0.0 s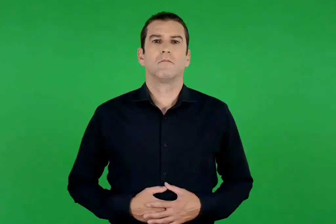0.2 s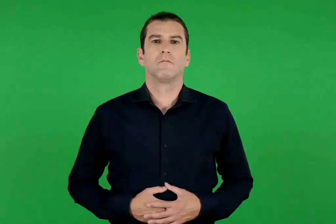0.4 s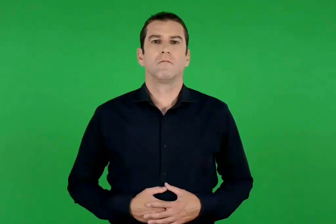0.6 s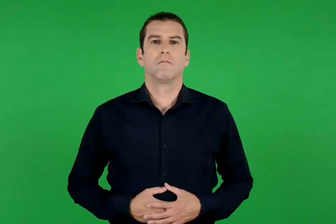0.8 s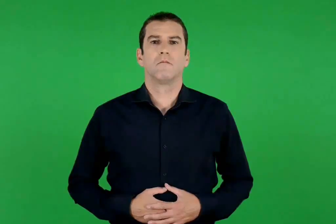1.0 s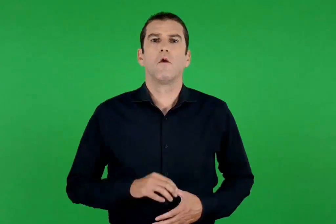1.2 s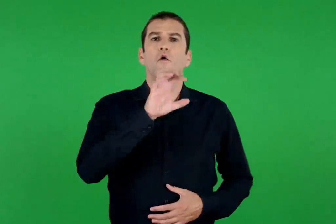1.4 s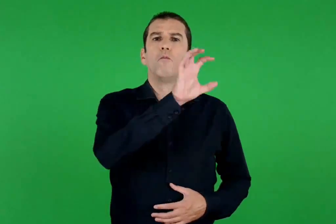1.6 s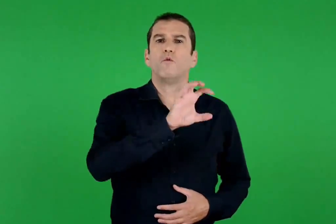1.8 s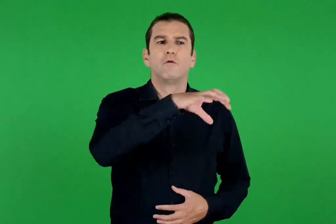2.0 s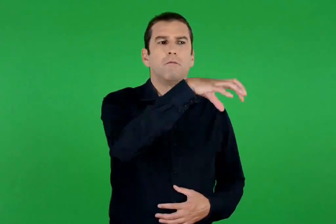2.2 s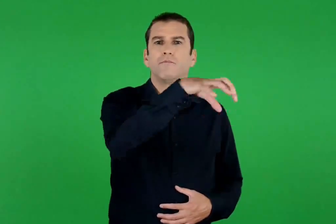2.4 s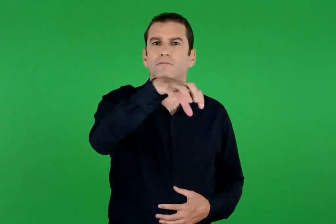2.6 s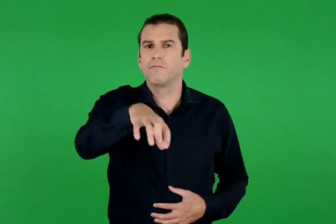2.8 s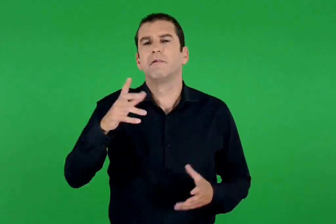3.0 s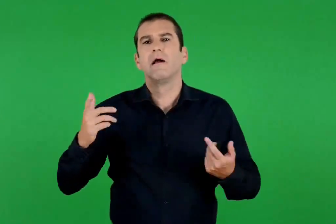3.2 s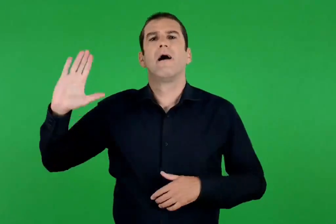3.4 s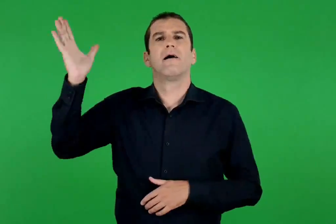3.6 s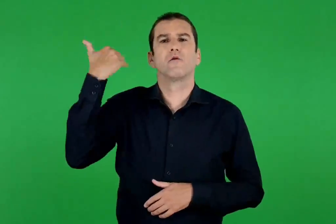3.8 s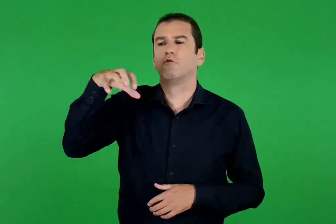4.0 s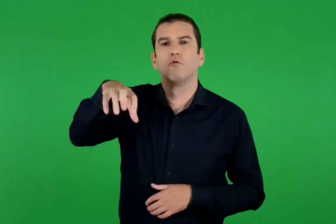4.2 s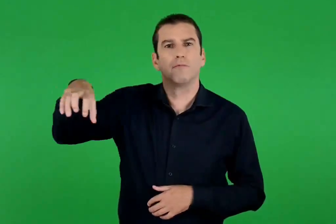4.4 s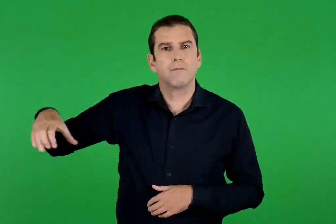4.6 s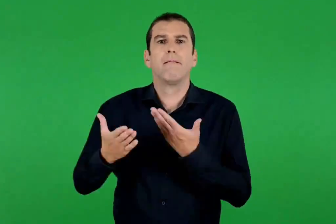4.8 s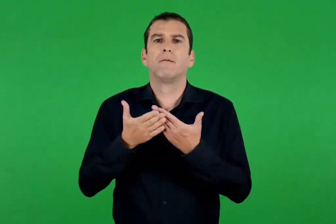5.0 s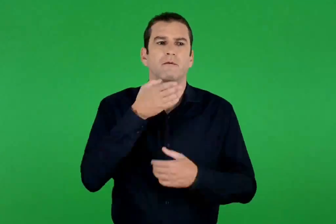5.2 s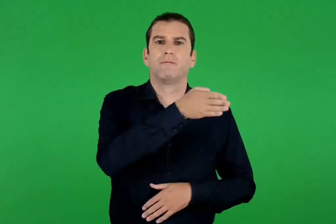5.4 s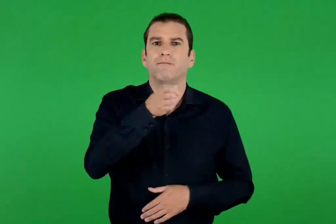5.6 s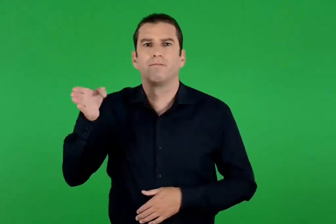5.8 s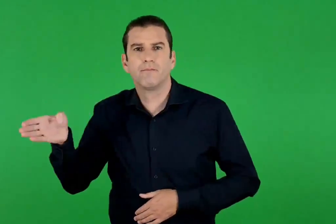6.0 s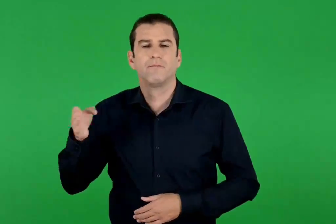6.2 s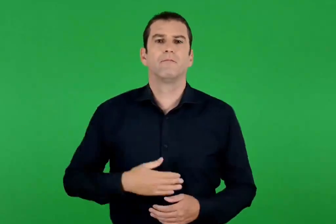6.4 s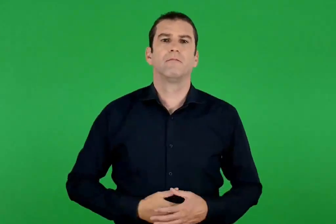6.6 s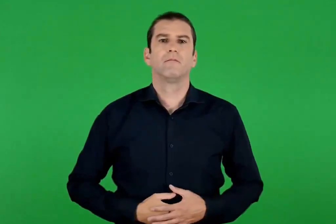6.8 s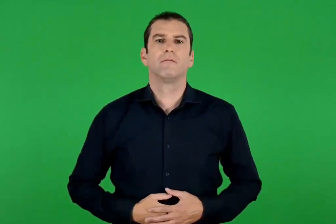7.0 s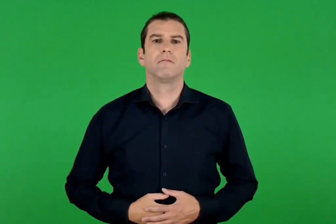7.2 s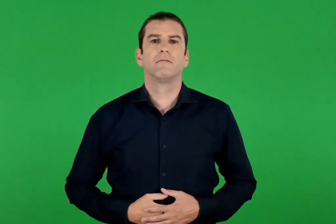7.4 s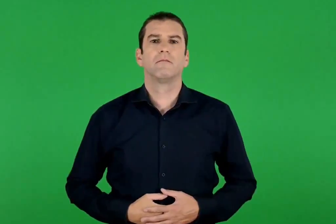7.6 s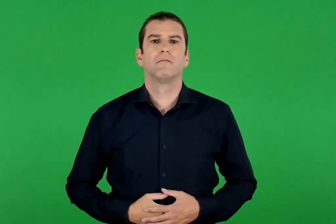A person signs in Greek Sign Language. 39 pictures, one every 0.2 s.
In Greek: για επισκέψεις σε μουσεία και αρχαιολογικούς χώρους
